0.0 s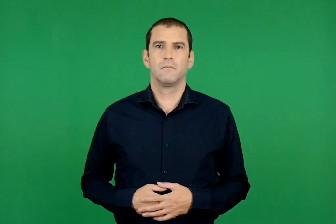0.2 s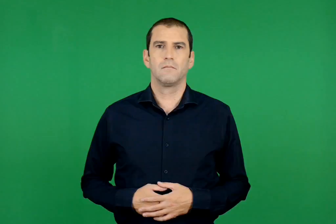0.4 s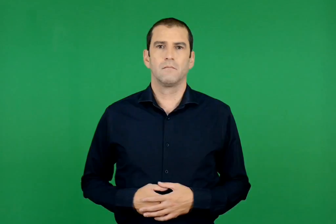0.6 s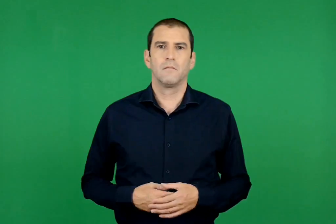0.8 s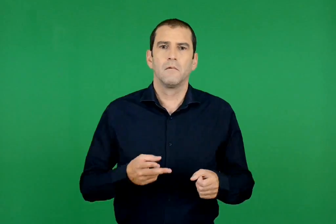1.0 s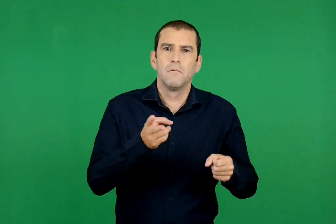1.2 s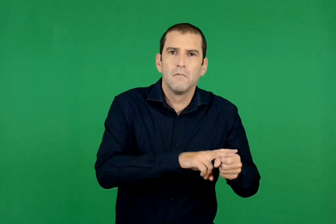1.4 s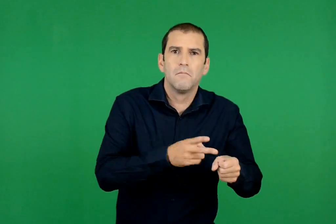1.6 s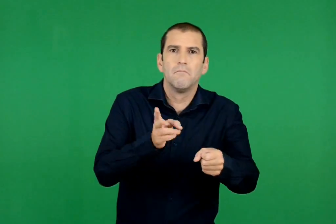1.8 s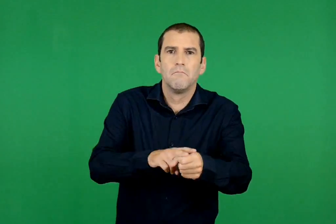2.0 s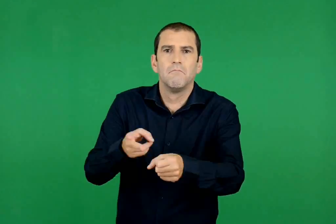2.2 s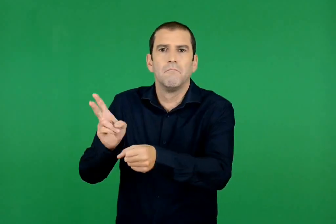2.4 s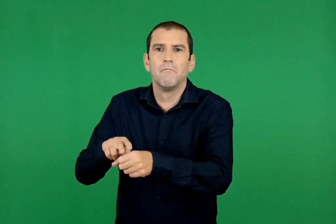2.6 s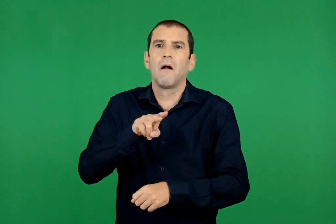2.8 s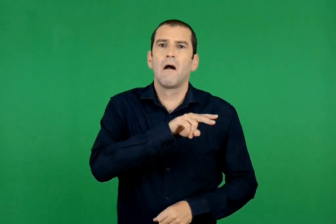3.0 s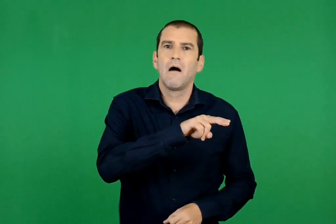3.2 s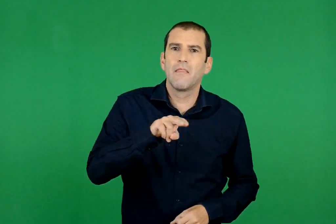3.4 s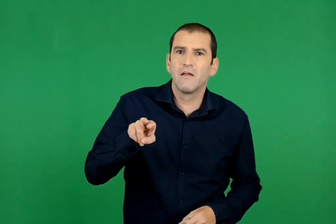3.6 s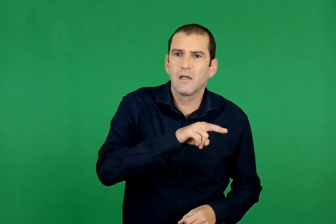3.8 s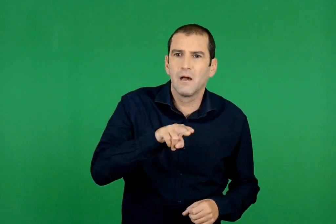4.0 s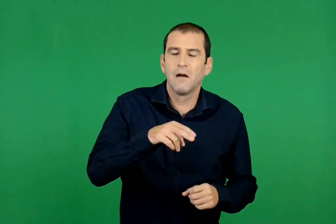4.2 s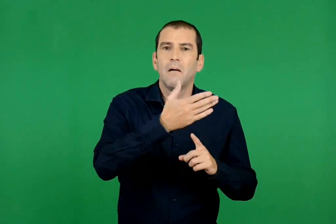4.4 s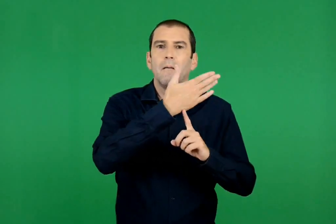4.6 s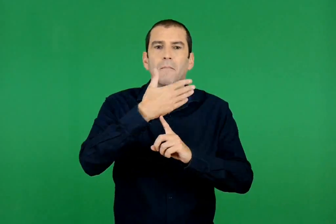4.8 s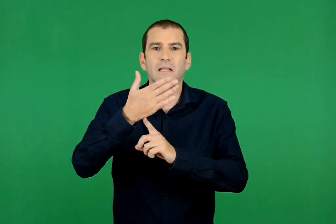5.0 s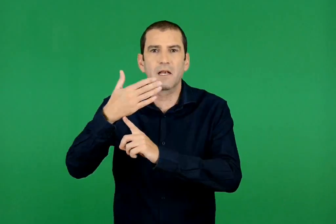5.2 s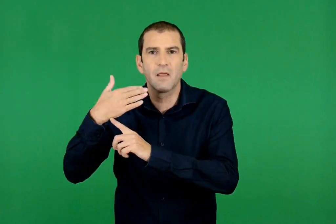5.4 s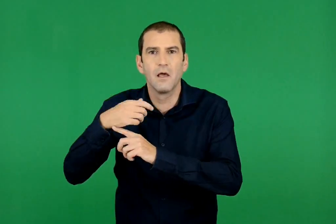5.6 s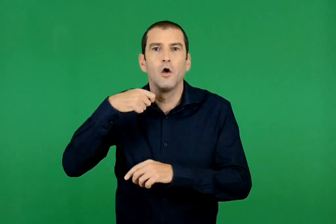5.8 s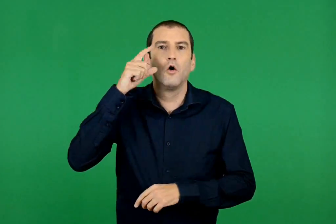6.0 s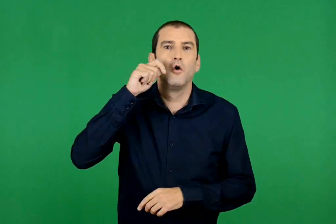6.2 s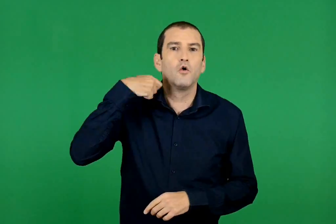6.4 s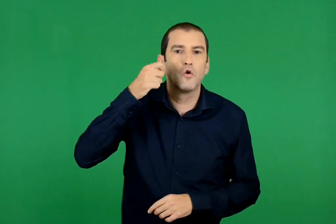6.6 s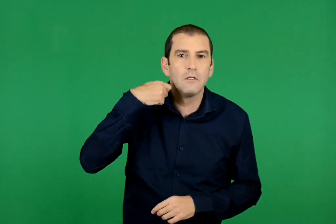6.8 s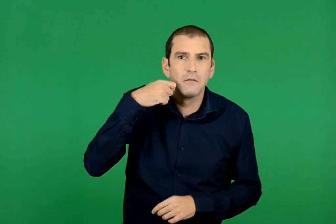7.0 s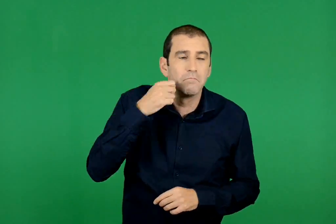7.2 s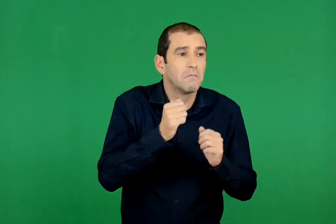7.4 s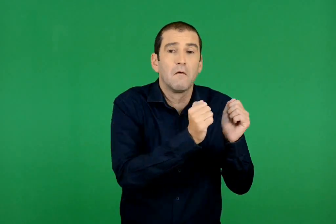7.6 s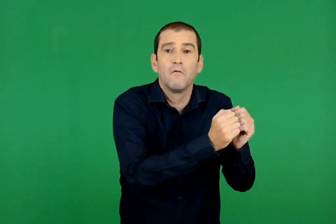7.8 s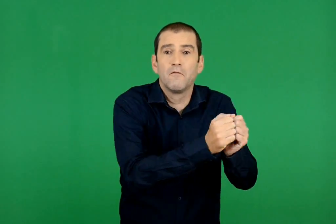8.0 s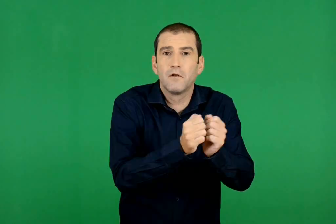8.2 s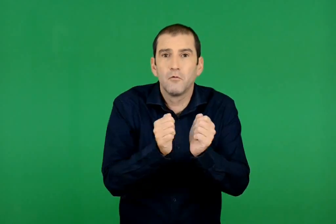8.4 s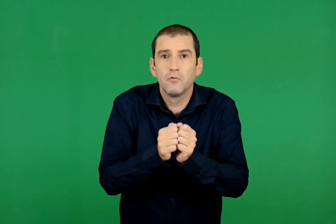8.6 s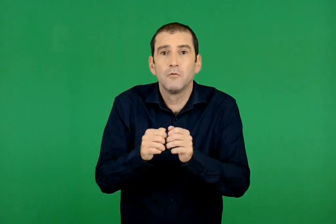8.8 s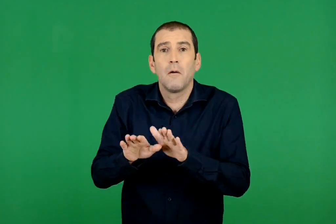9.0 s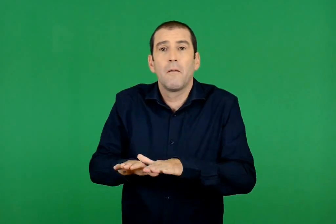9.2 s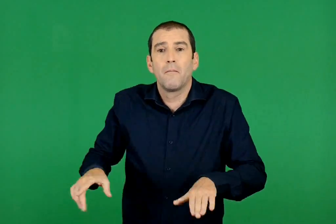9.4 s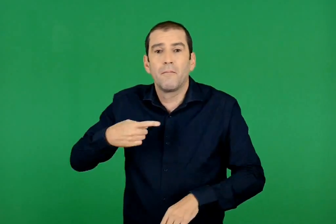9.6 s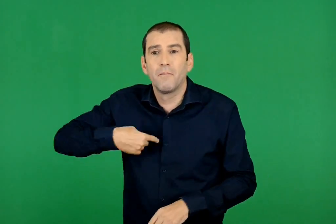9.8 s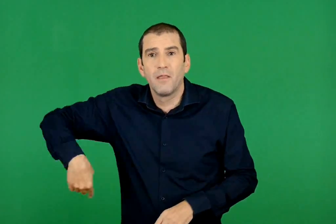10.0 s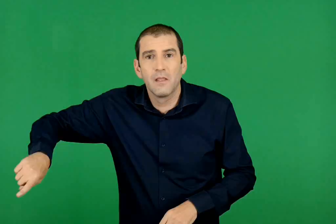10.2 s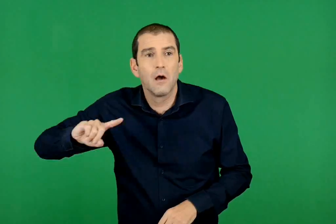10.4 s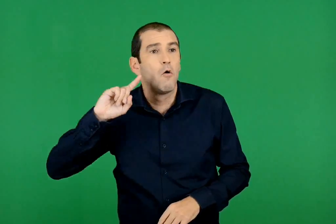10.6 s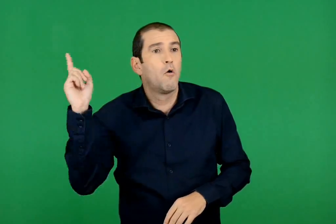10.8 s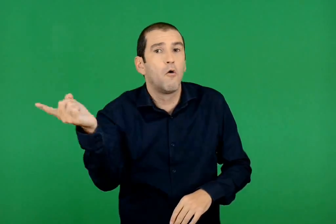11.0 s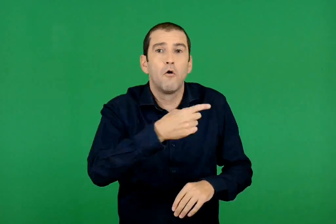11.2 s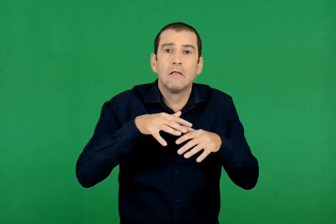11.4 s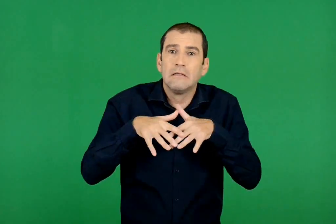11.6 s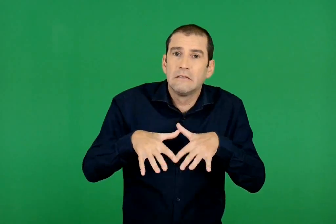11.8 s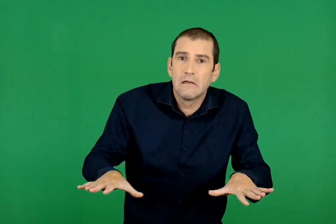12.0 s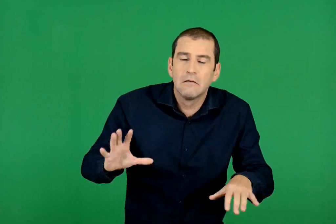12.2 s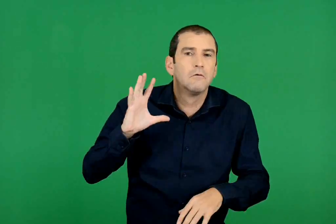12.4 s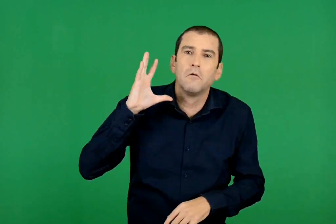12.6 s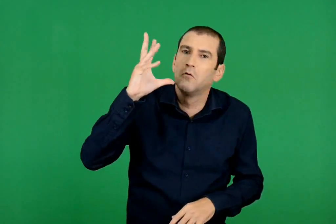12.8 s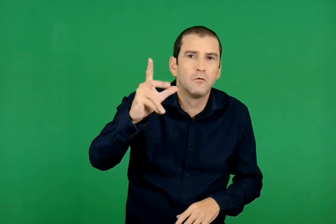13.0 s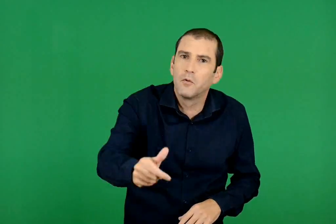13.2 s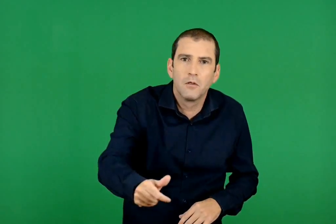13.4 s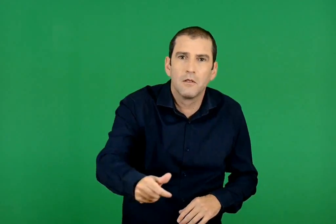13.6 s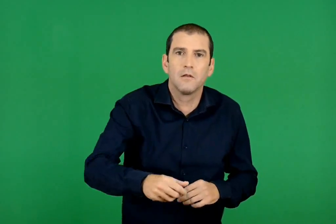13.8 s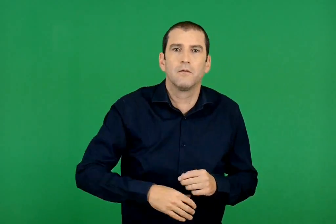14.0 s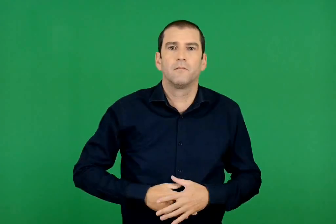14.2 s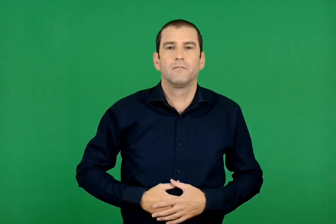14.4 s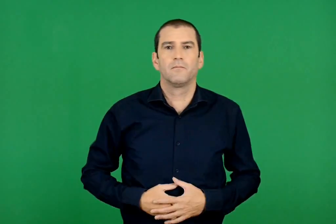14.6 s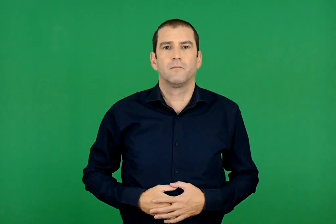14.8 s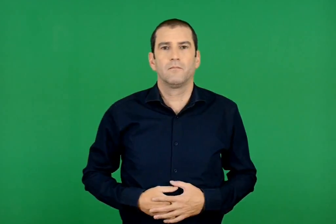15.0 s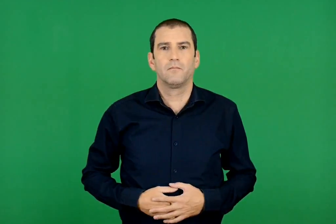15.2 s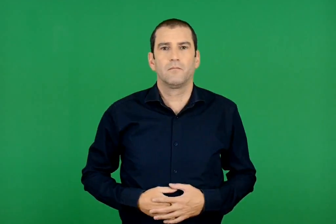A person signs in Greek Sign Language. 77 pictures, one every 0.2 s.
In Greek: να χάνουμε αδέλφια , πατρίδα και γονείς , τους φίλους , τα παιδιά μας κι όλους τους συγγενείς ;
